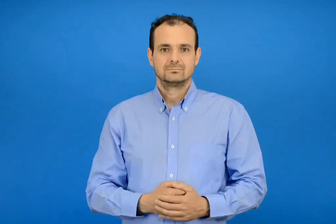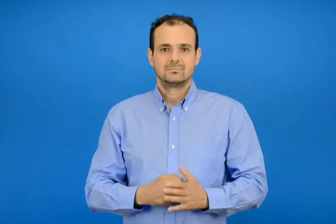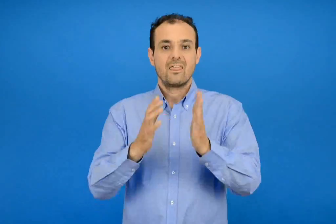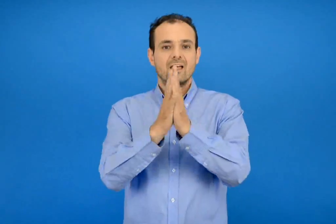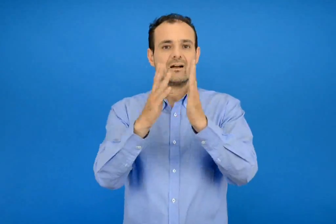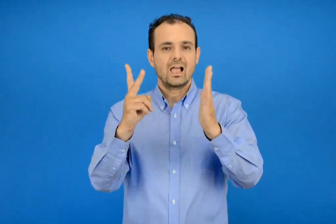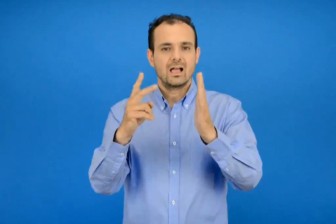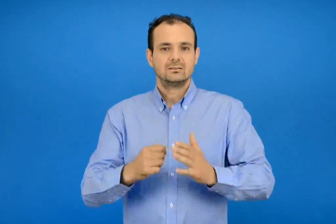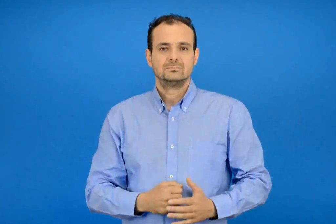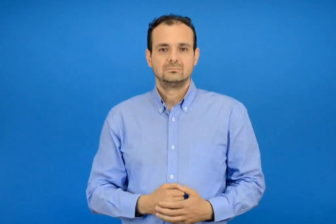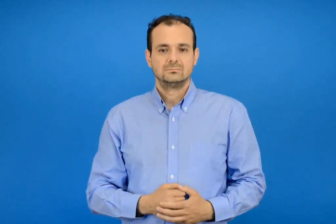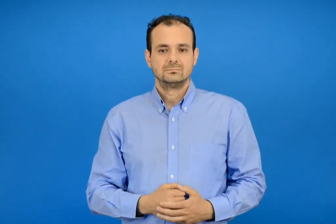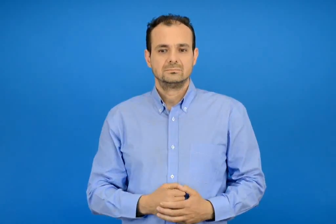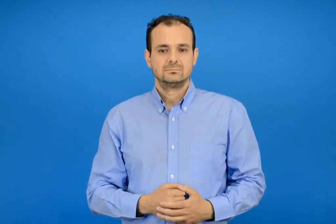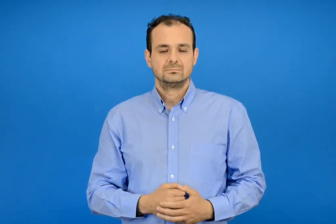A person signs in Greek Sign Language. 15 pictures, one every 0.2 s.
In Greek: δεκαεφτά
